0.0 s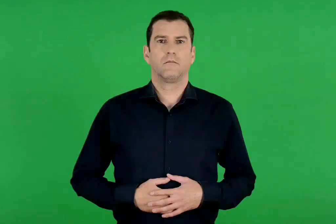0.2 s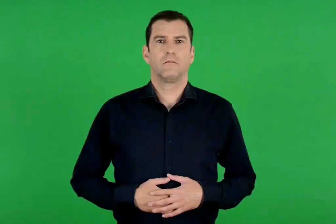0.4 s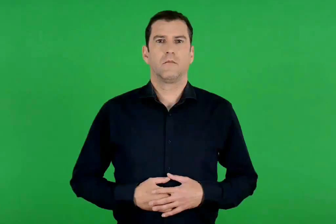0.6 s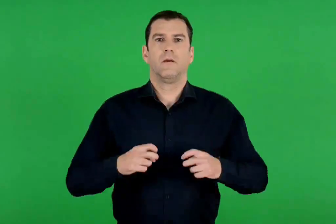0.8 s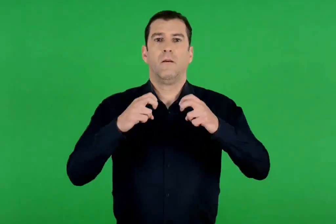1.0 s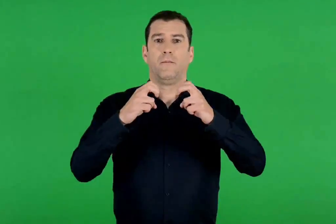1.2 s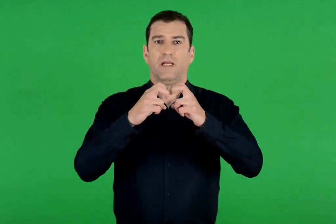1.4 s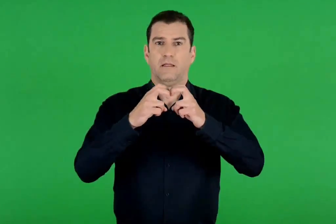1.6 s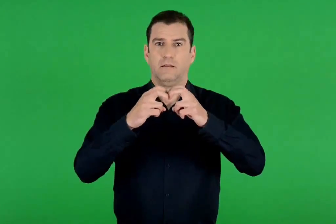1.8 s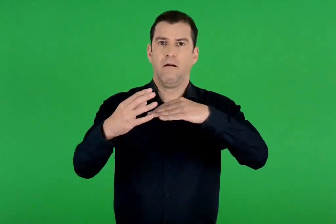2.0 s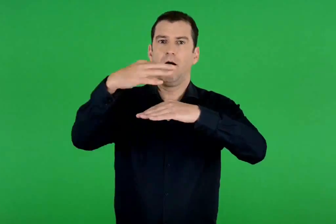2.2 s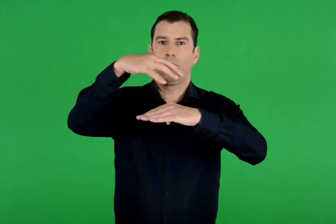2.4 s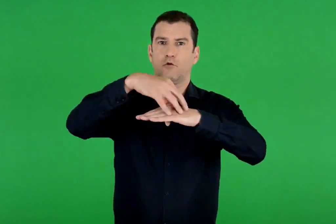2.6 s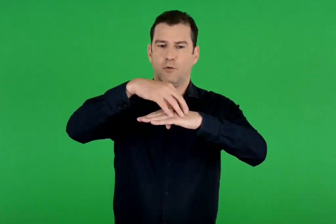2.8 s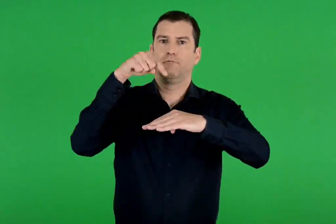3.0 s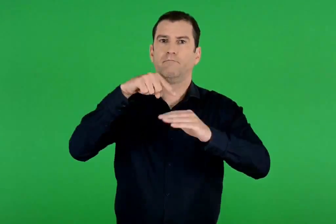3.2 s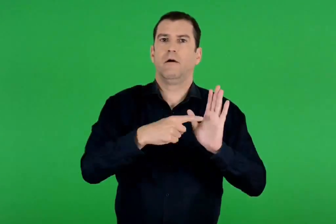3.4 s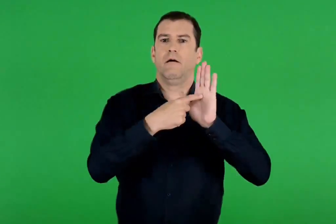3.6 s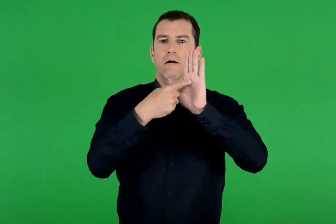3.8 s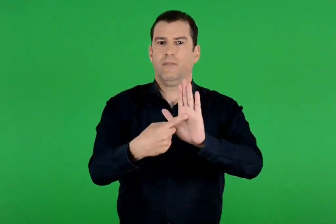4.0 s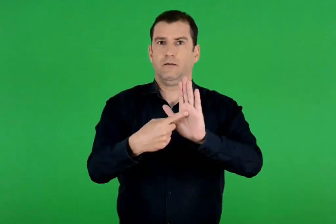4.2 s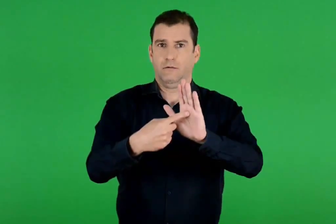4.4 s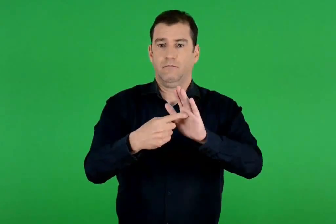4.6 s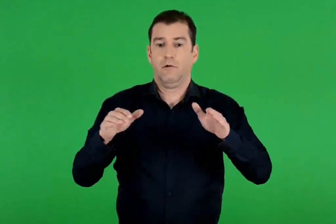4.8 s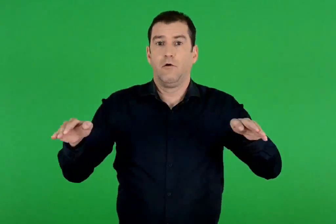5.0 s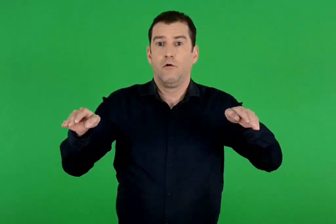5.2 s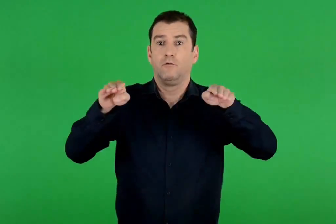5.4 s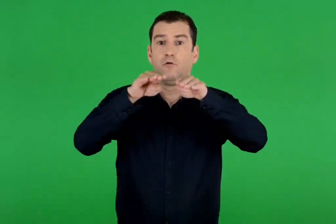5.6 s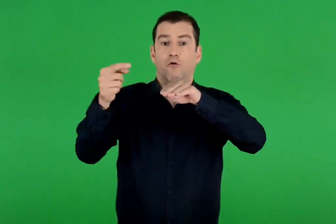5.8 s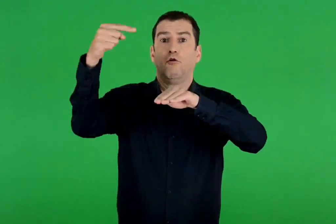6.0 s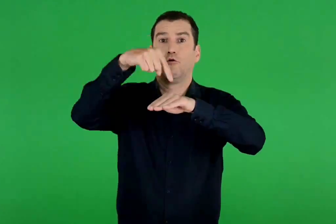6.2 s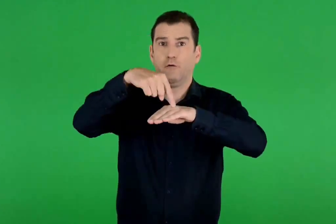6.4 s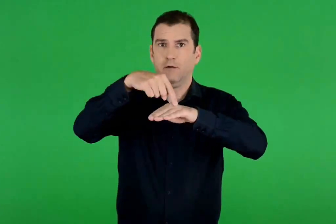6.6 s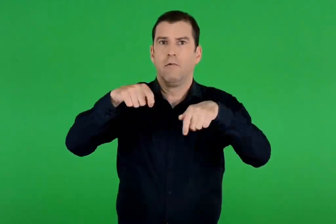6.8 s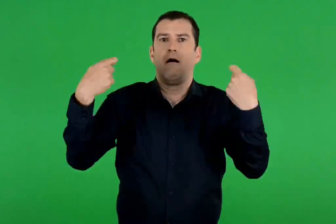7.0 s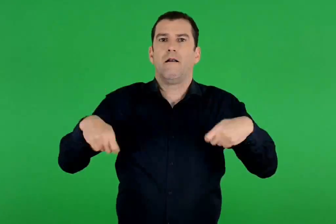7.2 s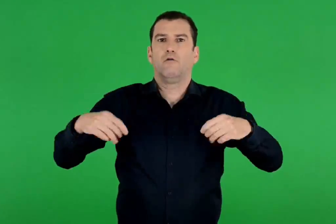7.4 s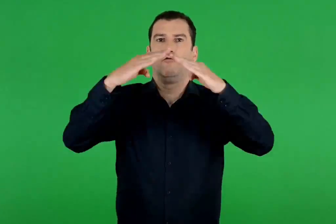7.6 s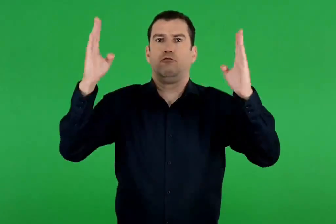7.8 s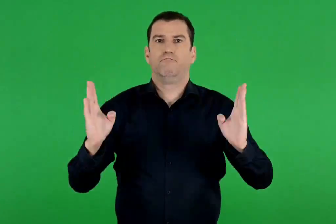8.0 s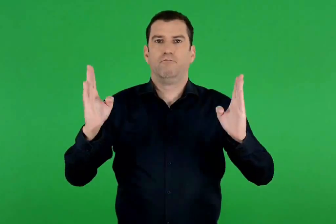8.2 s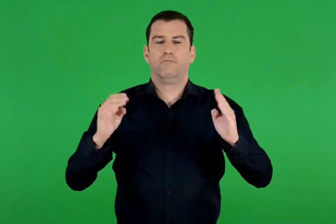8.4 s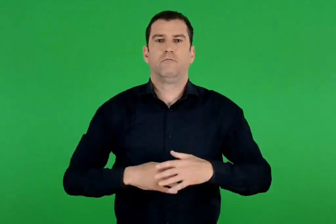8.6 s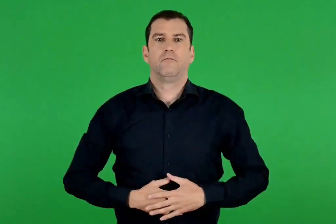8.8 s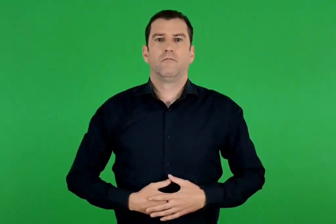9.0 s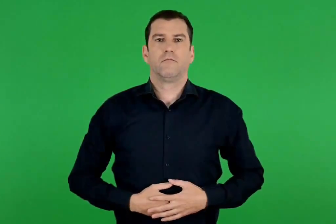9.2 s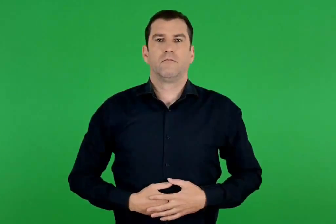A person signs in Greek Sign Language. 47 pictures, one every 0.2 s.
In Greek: αναπαράσταση της ακρόπολης των μυκηνών. στην κορυφή είναι το ανάκτορο
